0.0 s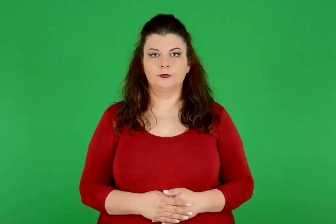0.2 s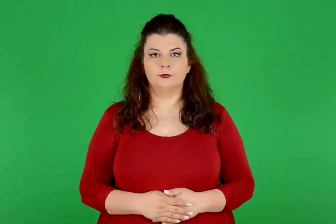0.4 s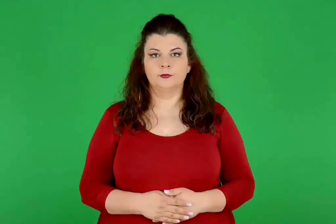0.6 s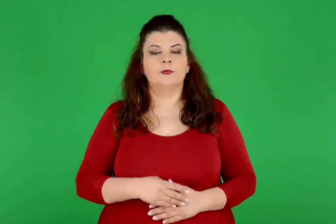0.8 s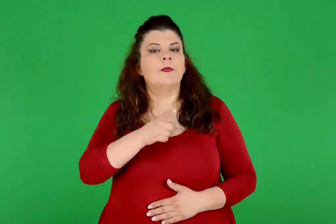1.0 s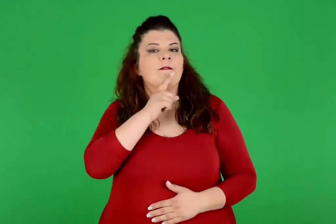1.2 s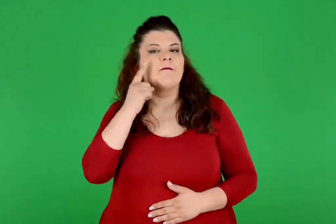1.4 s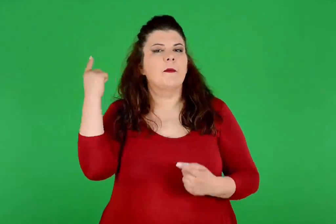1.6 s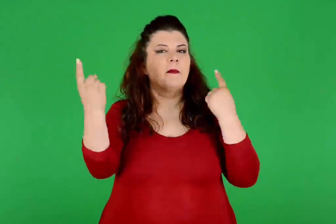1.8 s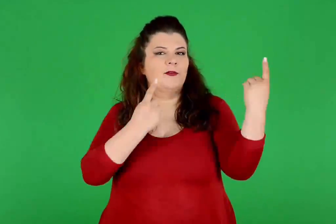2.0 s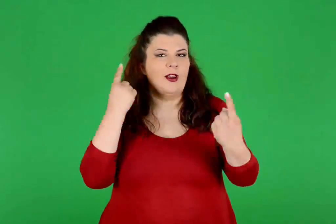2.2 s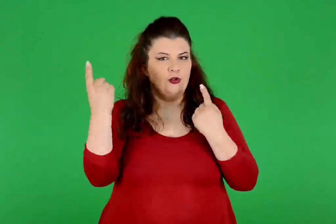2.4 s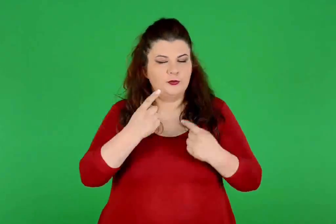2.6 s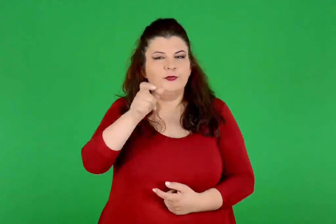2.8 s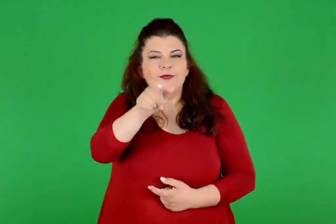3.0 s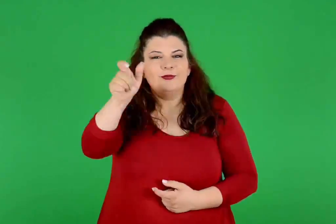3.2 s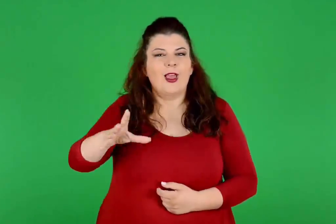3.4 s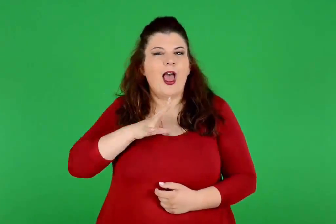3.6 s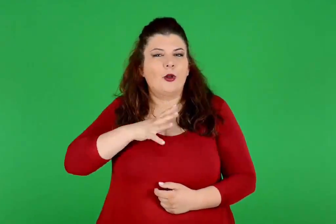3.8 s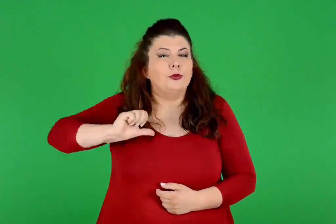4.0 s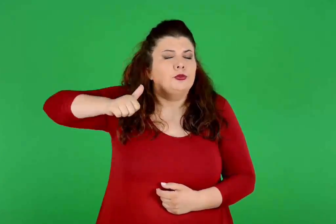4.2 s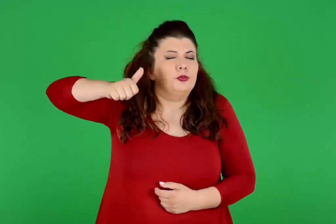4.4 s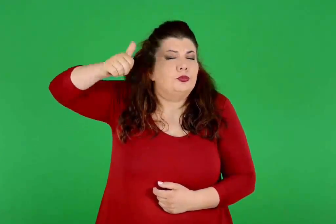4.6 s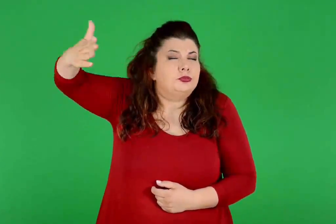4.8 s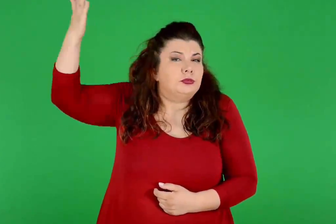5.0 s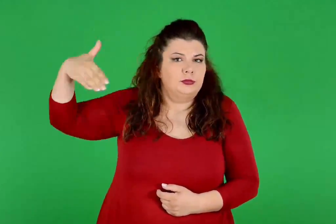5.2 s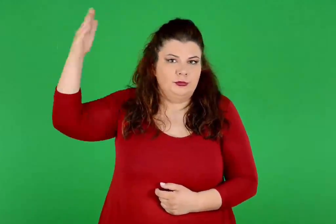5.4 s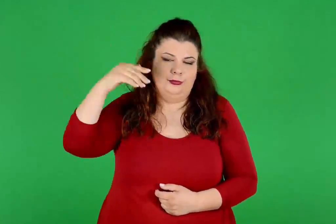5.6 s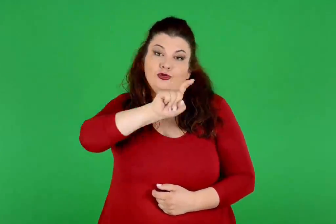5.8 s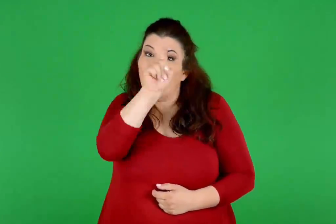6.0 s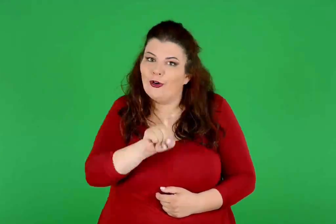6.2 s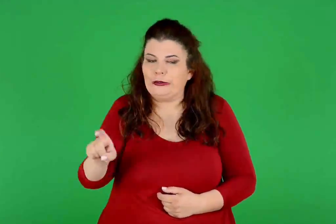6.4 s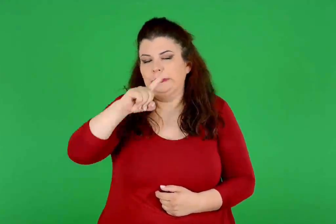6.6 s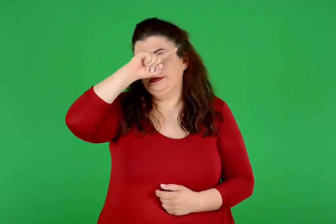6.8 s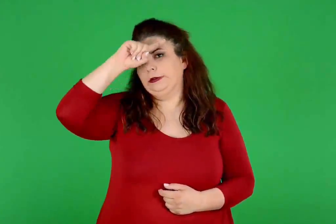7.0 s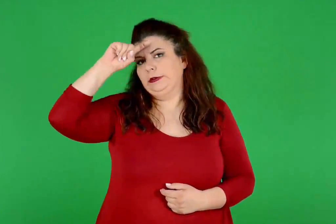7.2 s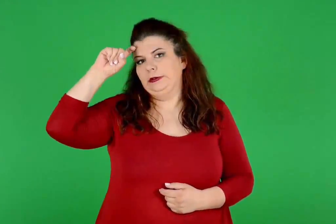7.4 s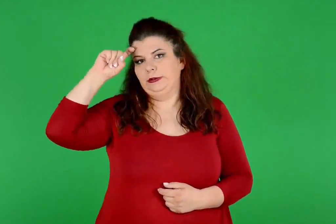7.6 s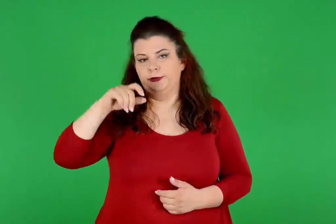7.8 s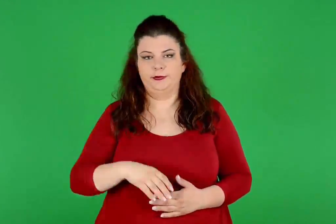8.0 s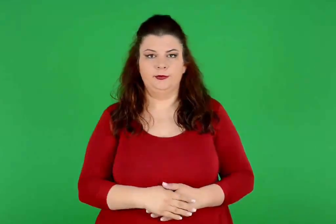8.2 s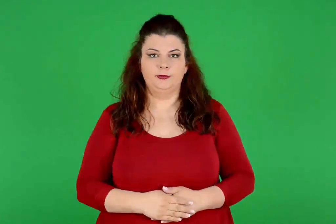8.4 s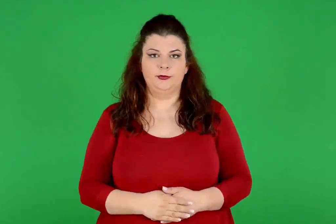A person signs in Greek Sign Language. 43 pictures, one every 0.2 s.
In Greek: μέσα στο περιβάλλον αυτό η ζωή των πρωτόγονων ανθρώπων ήταν πολύ δύσκολη
